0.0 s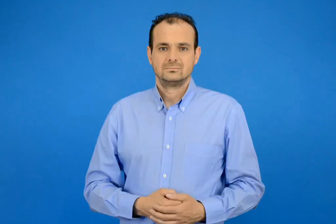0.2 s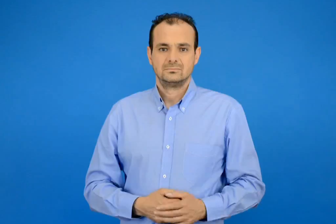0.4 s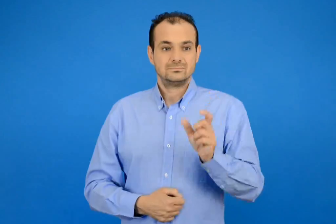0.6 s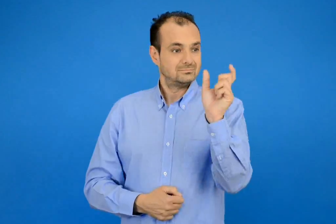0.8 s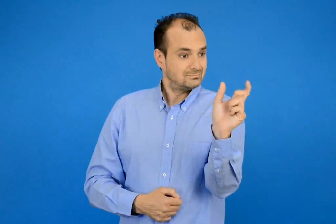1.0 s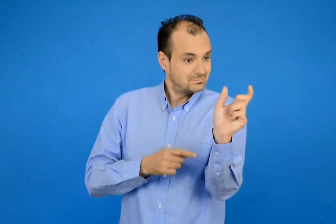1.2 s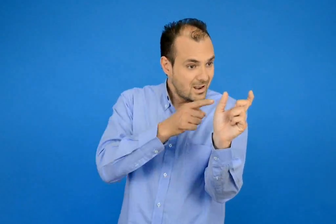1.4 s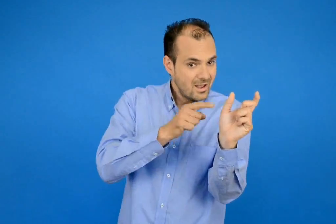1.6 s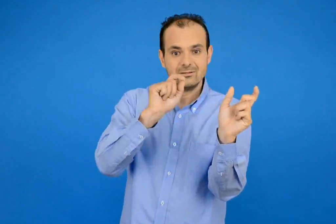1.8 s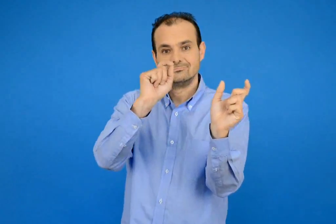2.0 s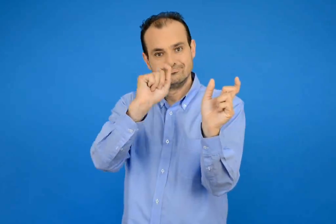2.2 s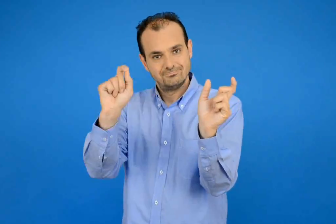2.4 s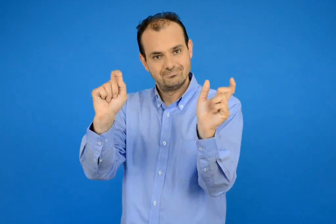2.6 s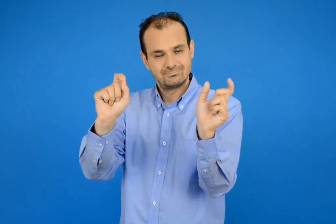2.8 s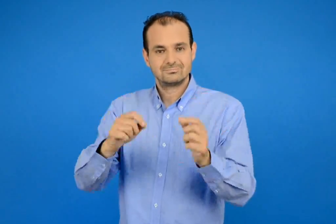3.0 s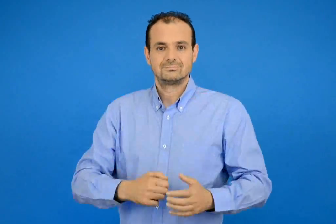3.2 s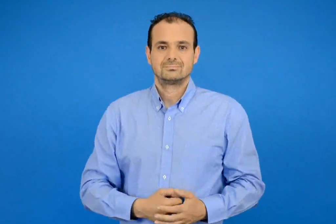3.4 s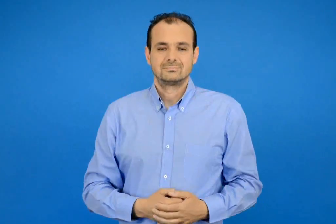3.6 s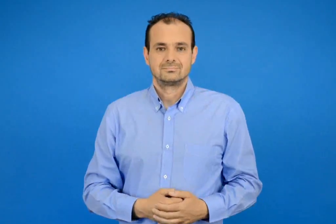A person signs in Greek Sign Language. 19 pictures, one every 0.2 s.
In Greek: γραφώ τη λέξη που αντιστοιχεί
